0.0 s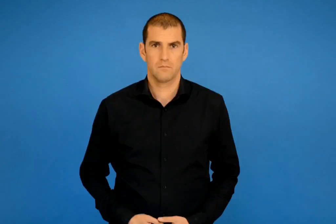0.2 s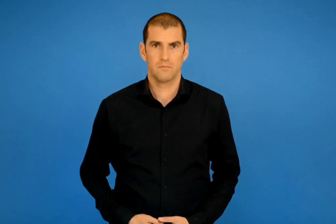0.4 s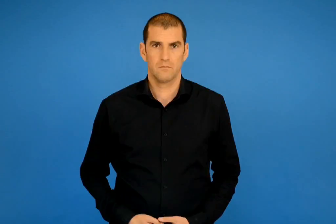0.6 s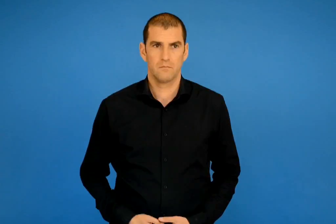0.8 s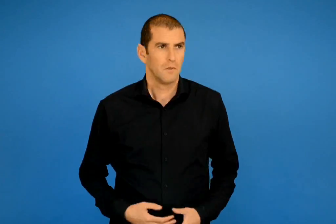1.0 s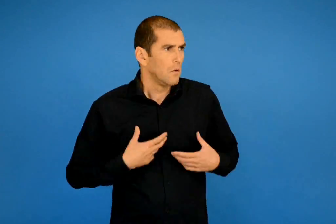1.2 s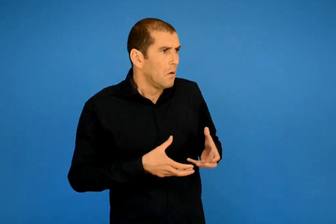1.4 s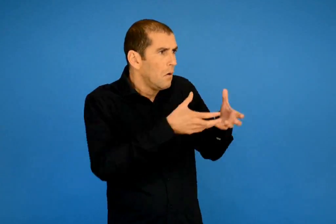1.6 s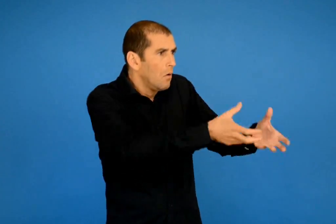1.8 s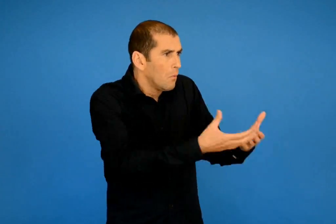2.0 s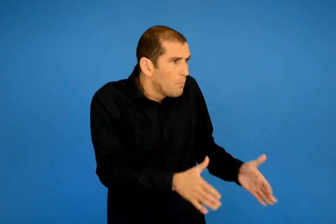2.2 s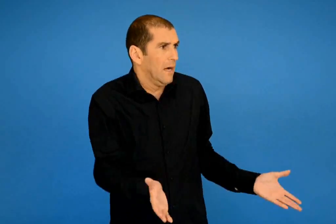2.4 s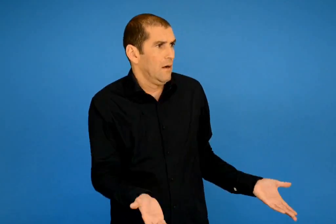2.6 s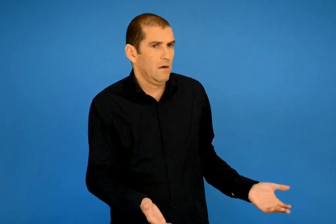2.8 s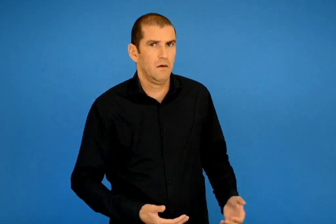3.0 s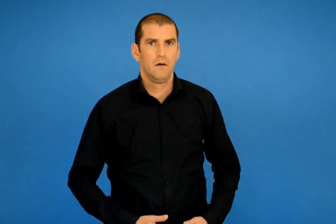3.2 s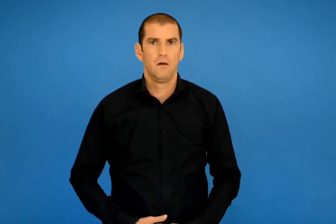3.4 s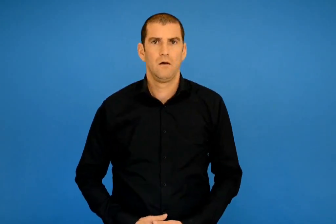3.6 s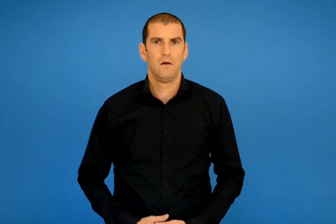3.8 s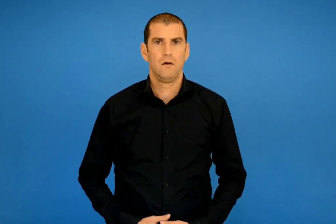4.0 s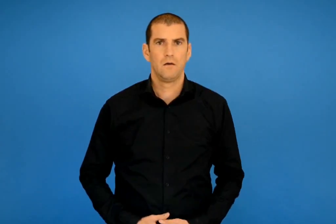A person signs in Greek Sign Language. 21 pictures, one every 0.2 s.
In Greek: μα σου τον έδωσα
